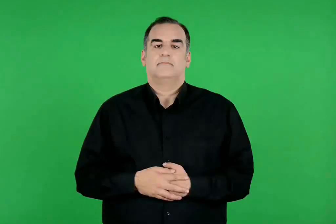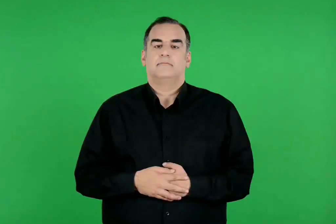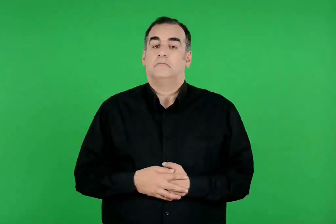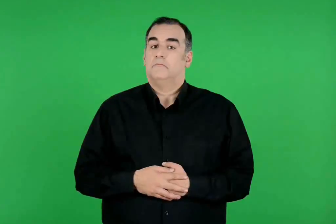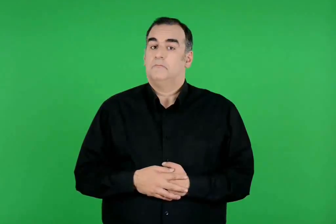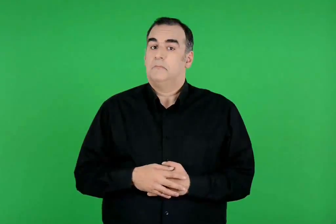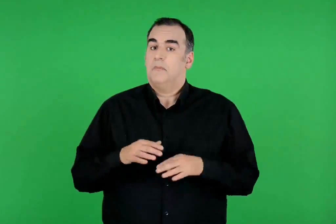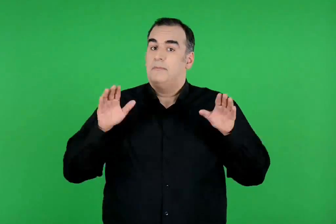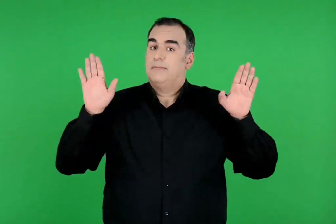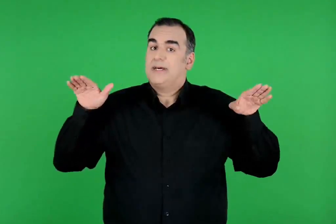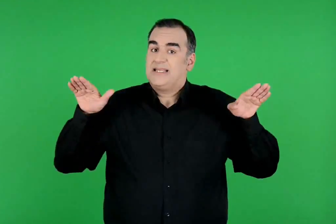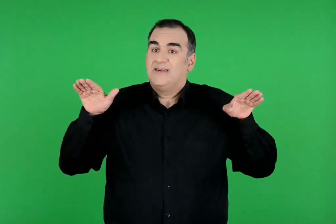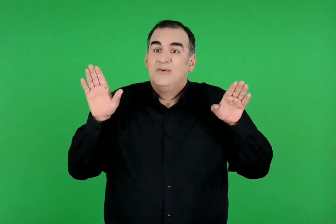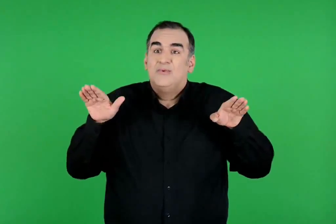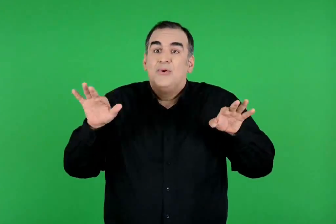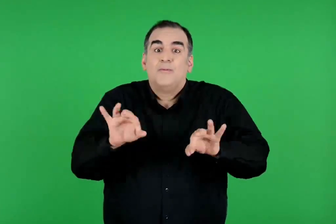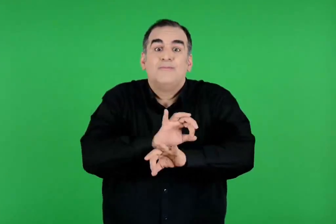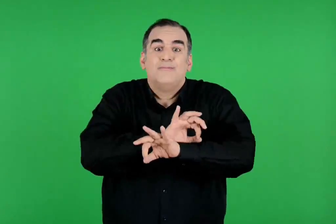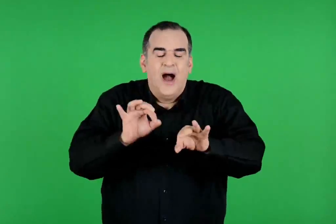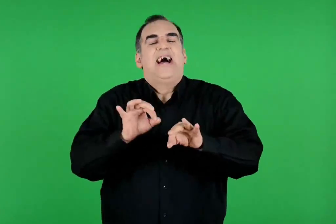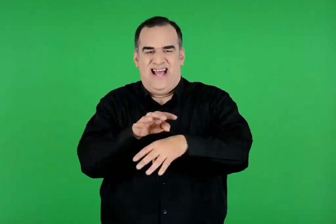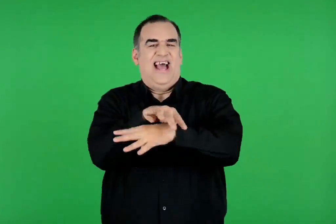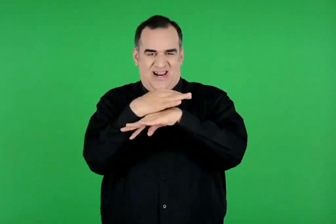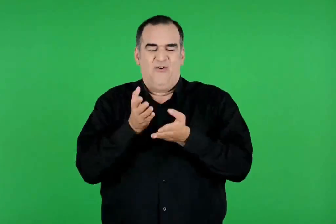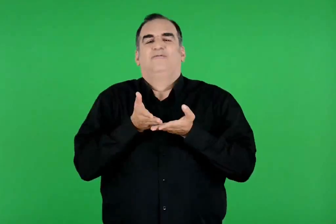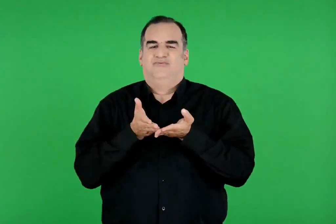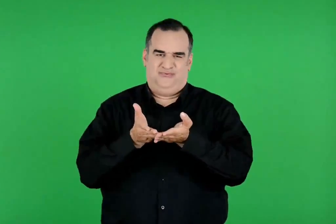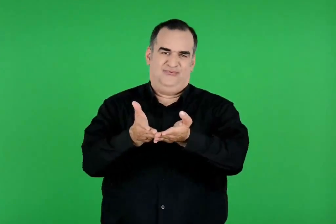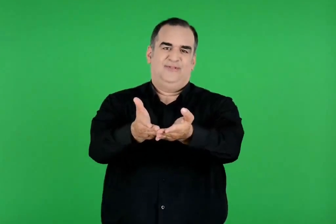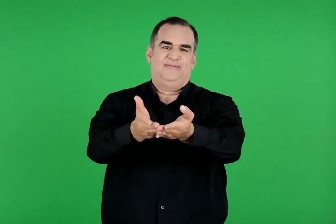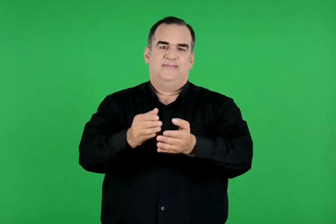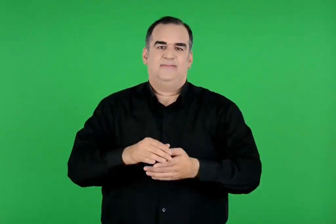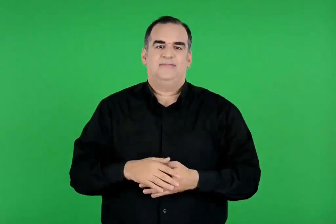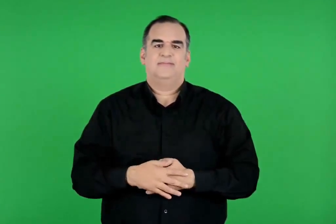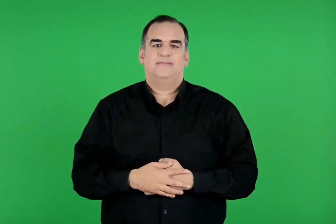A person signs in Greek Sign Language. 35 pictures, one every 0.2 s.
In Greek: αν περνούσε το περιστέρι , θα περνούσε και η αργώ
